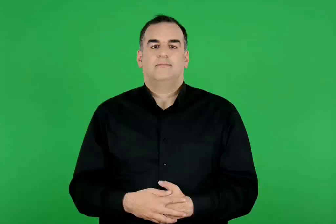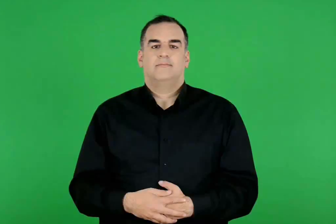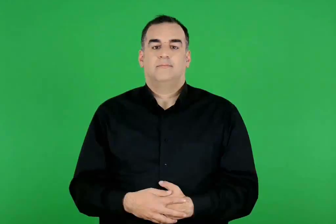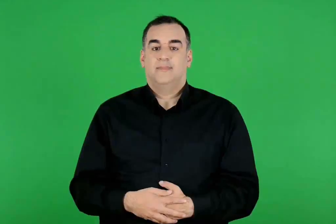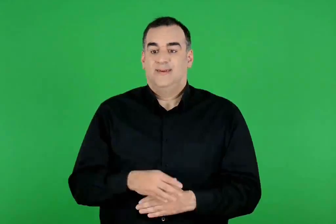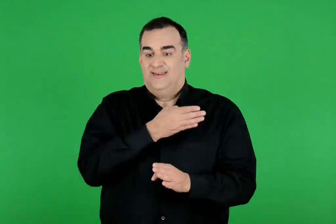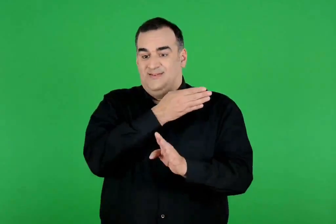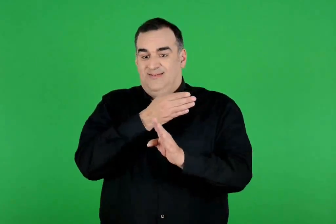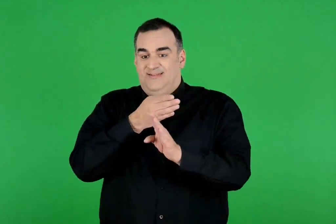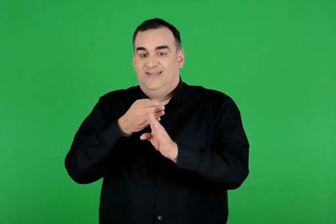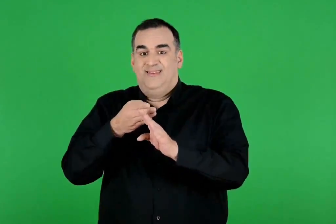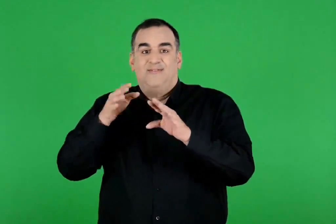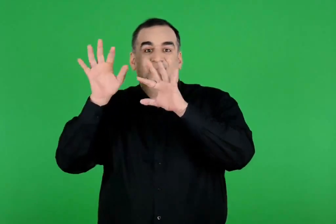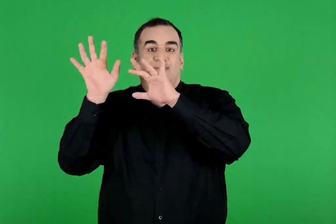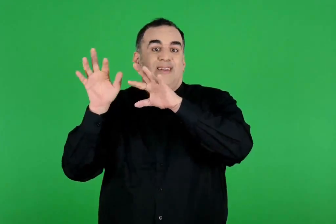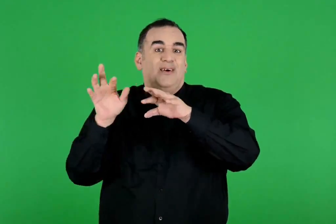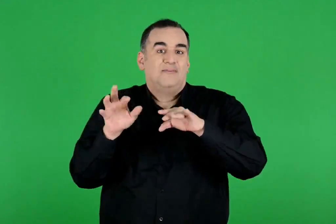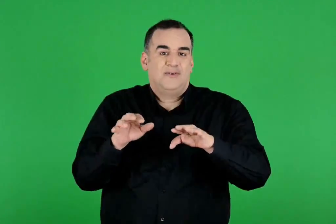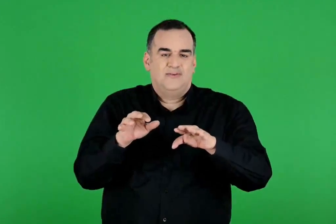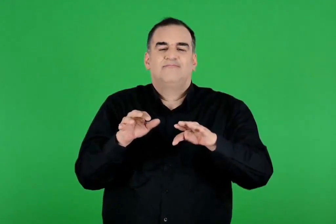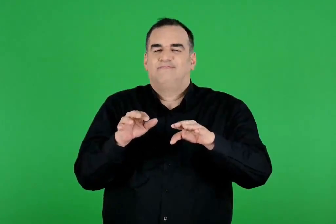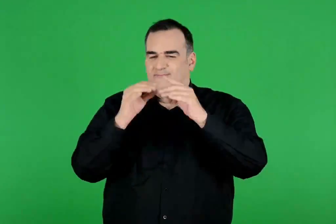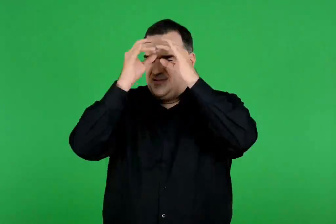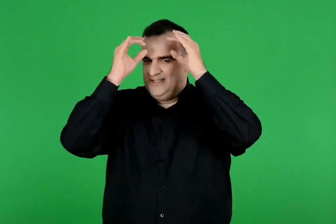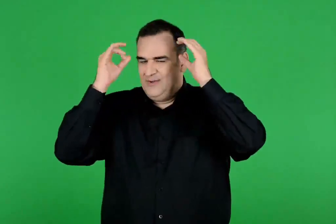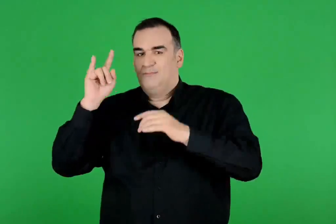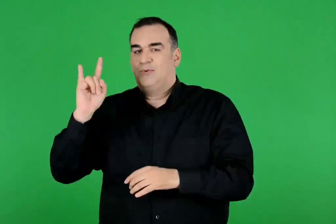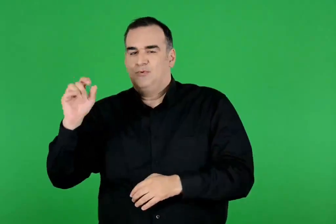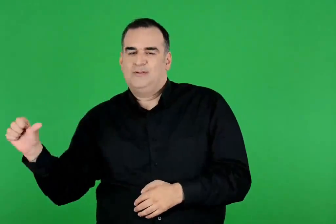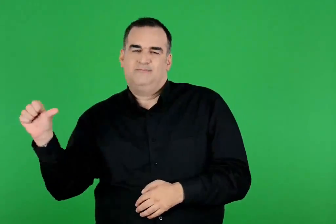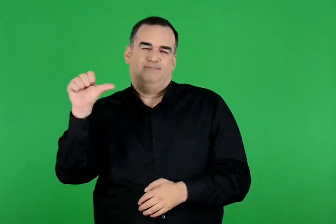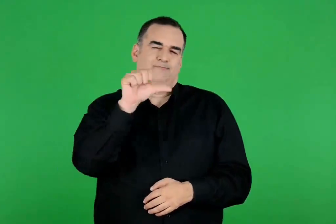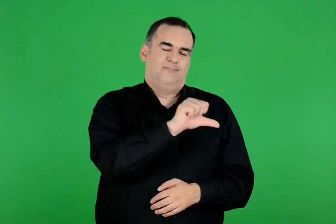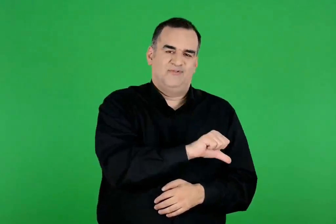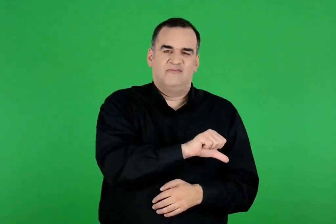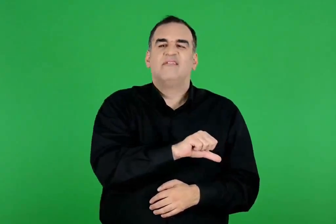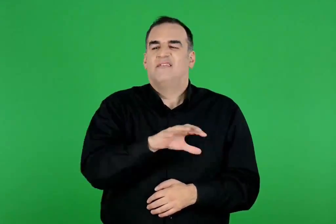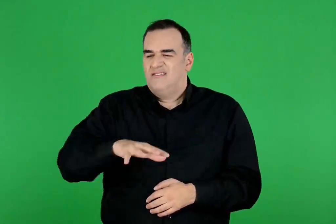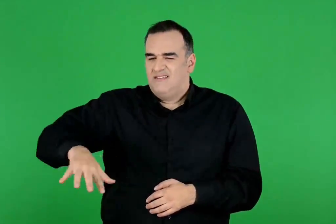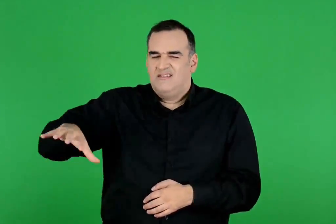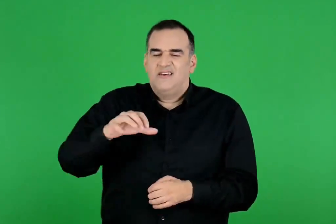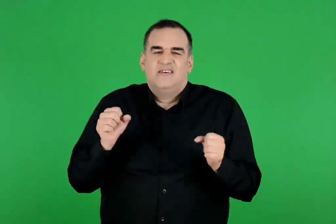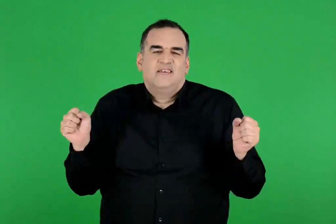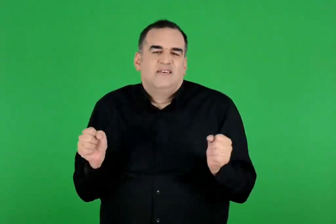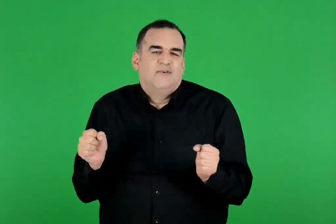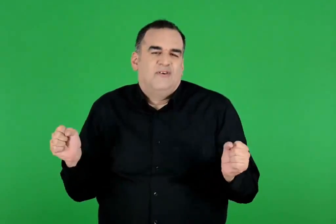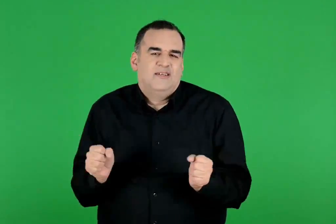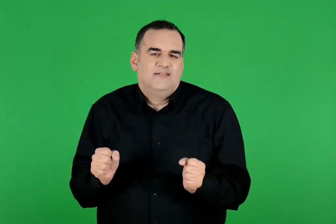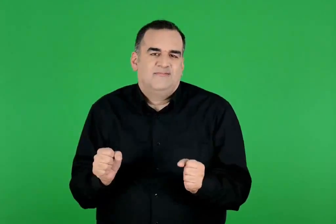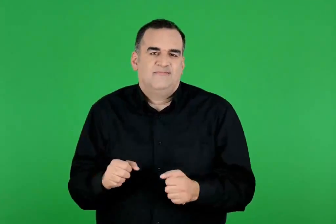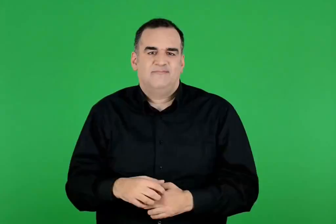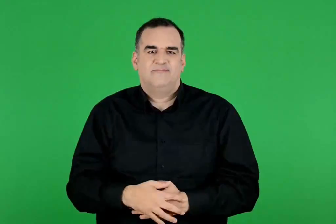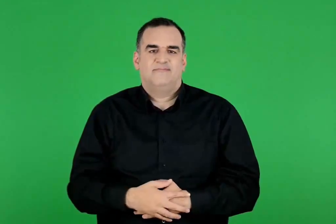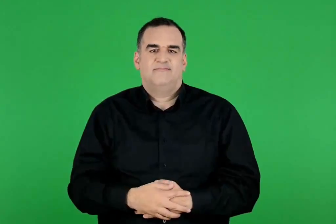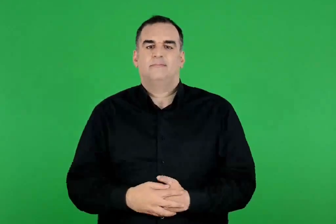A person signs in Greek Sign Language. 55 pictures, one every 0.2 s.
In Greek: στο τέλος όμως του φθινοπώρου η περσεφόνη γύριζε στον πλούτωνα και τότε ερχόταν ο χειμώνας
